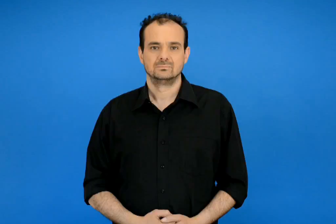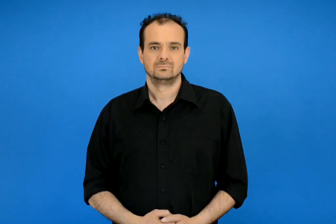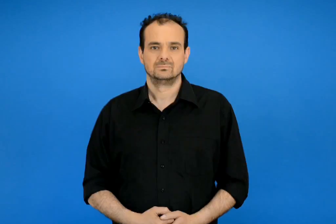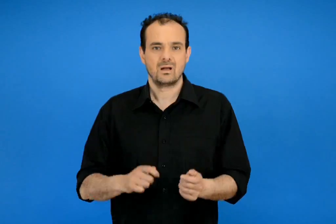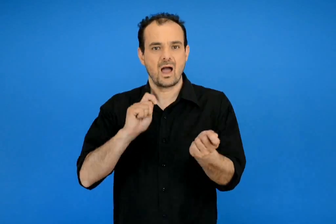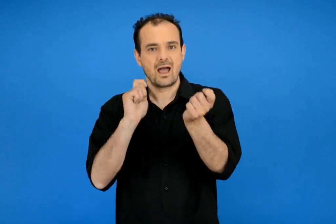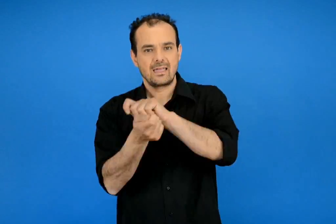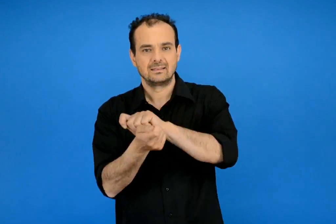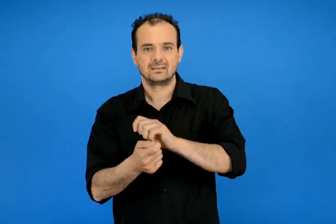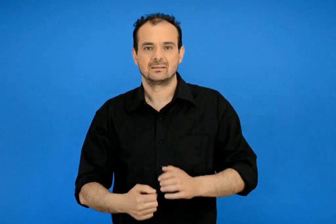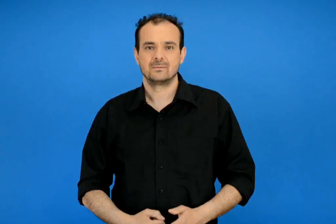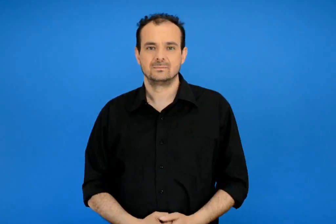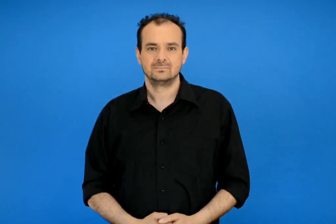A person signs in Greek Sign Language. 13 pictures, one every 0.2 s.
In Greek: αλλαγή
